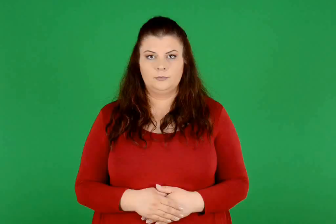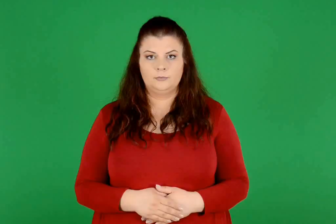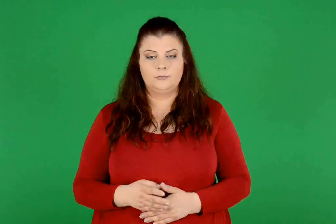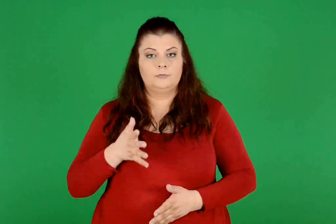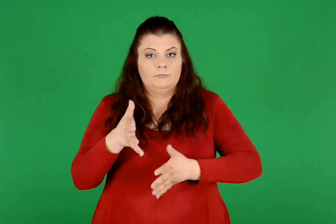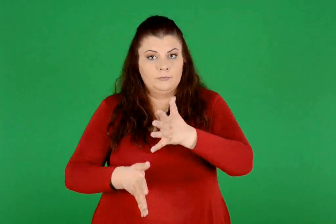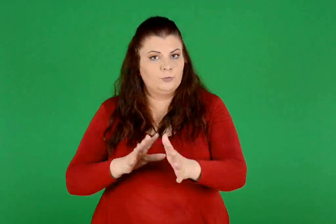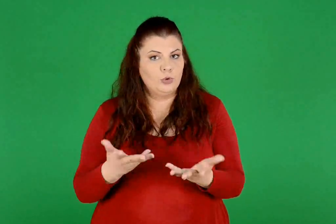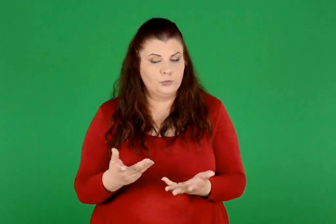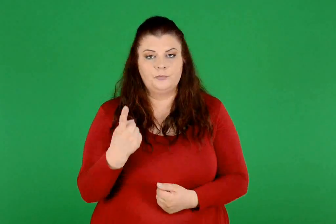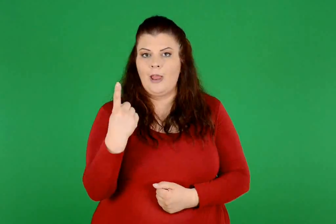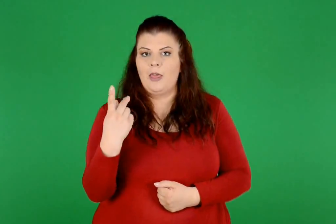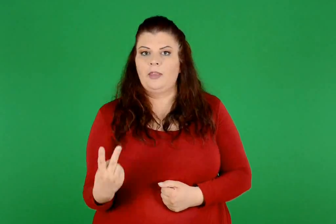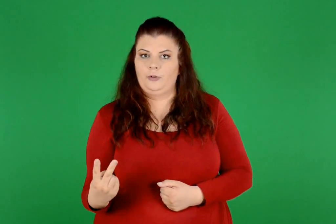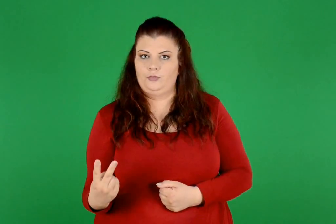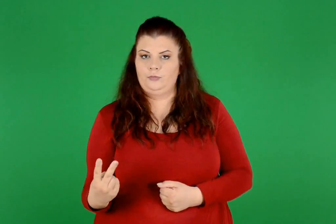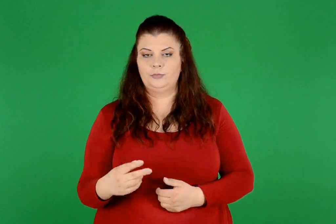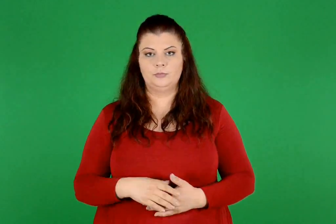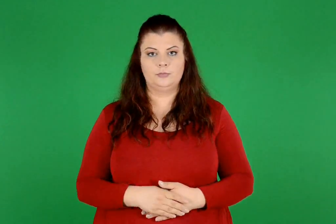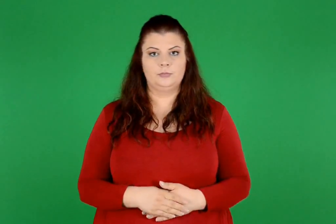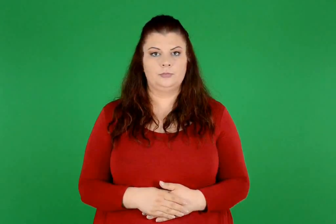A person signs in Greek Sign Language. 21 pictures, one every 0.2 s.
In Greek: διαβάζουμε ένα δεύτερο
